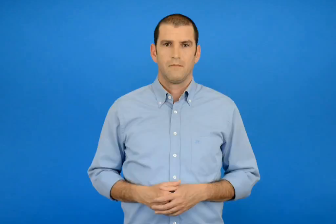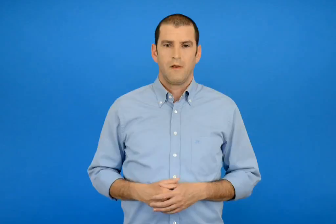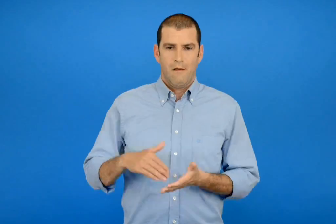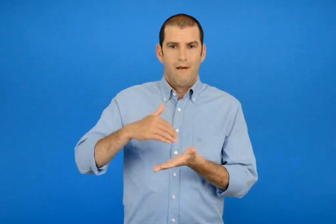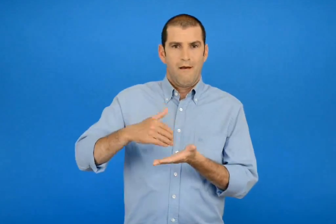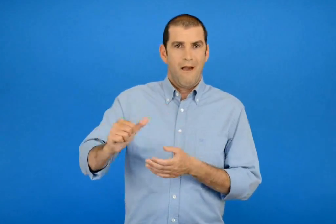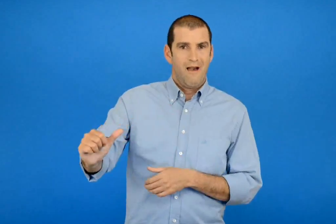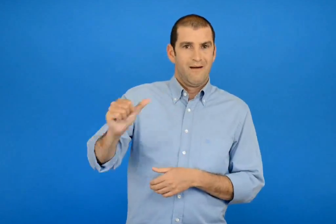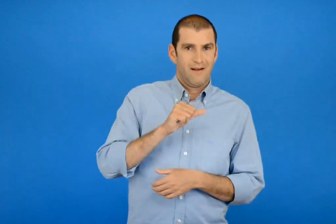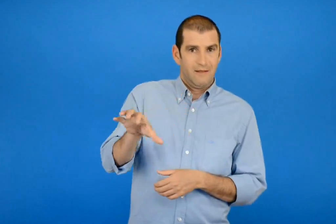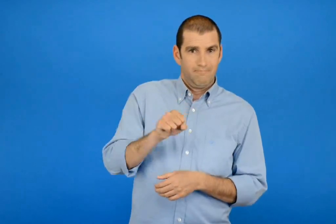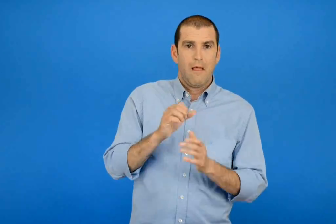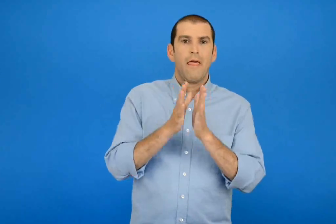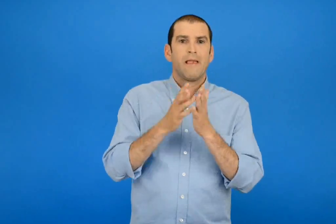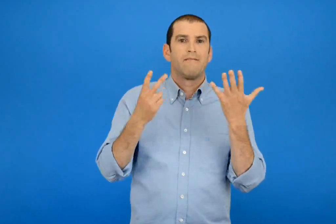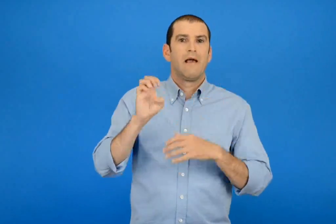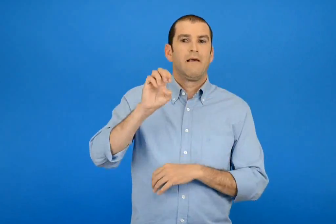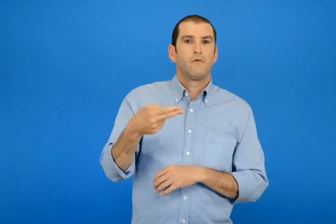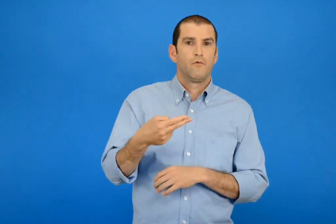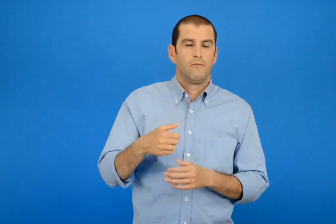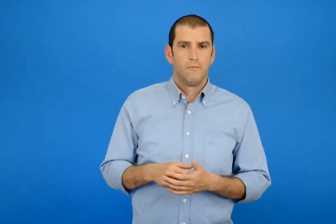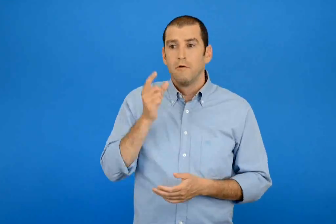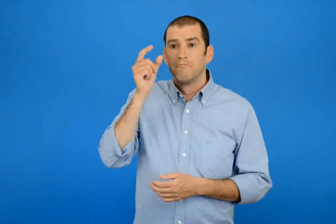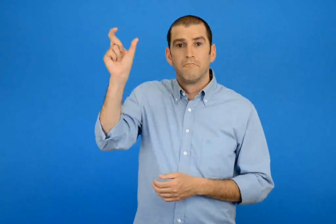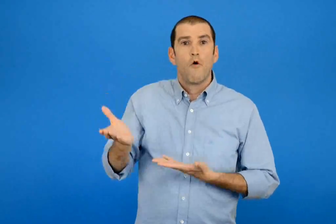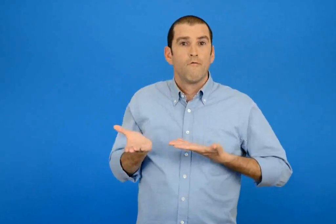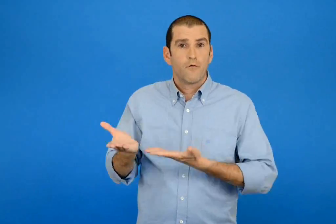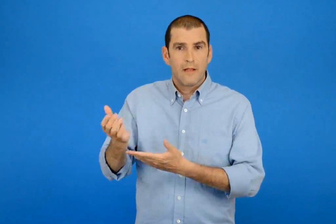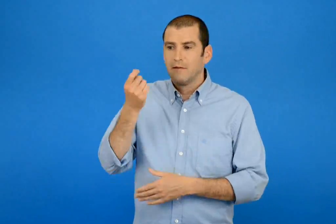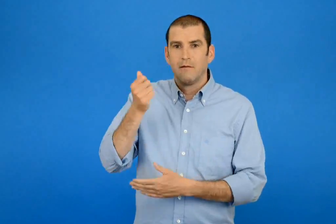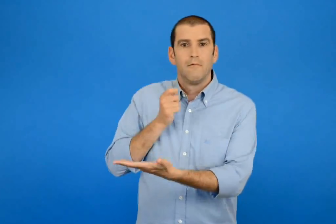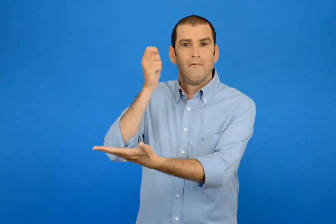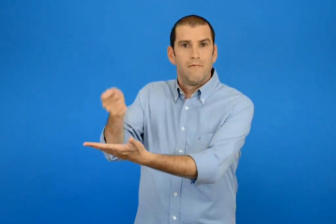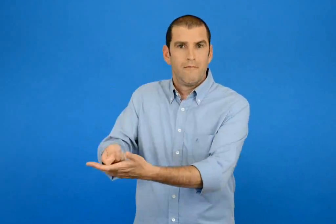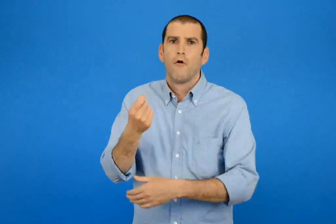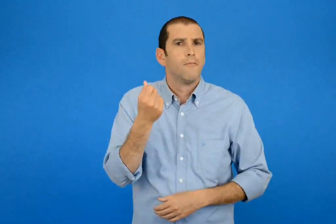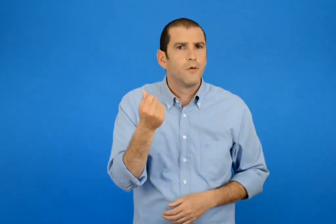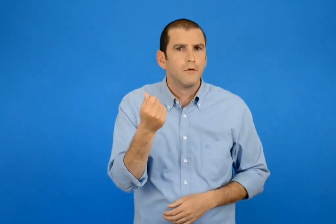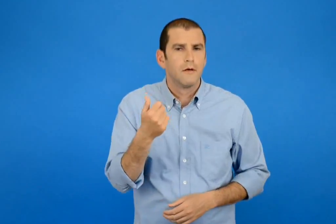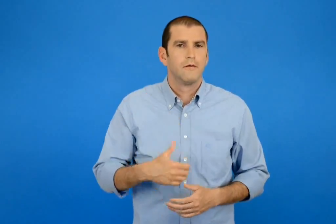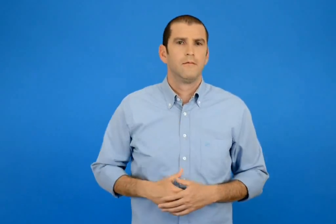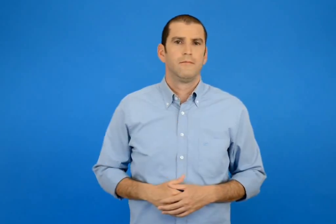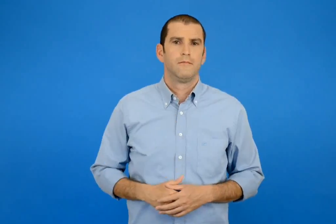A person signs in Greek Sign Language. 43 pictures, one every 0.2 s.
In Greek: πήραν ρέστα 17 € πόσα χρήματα έδωσαν στον φούρναρη ;
